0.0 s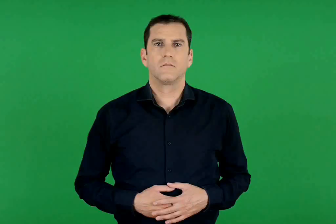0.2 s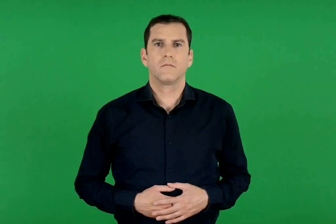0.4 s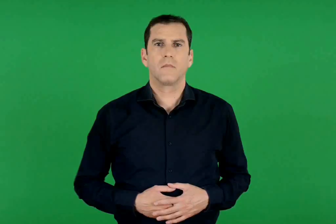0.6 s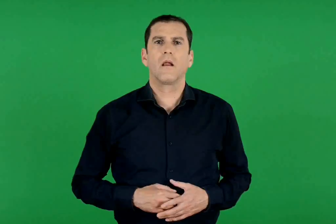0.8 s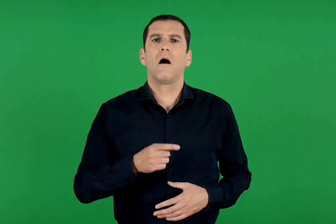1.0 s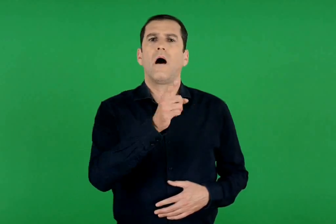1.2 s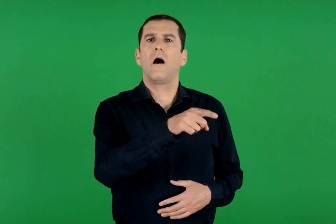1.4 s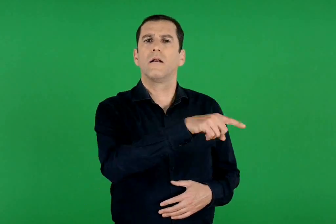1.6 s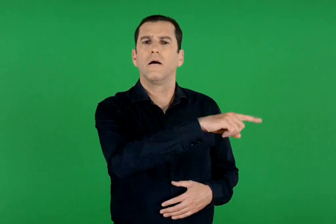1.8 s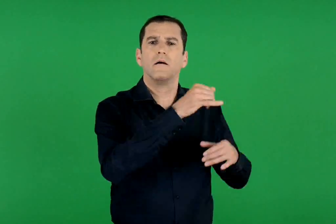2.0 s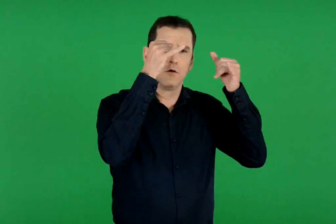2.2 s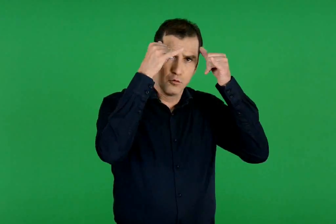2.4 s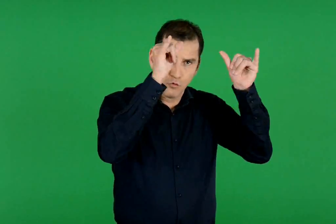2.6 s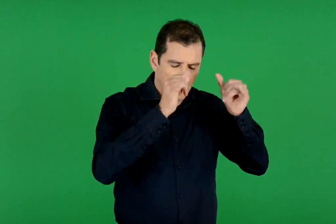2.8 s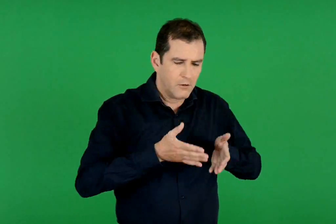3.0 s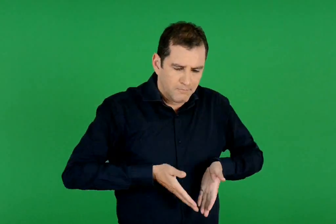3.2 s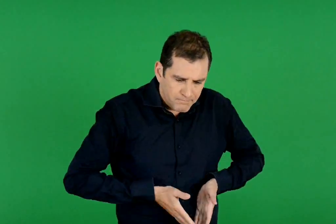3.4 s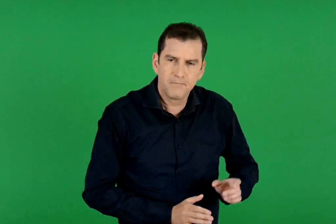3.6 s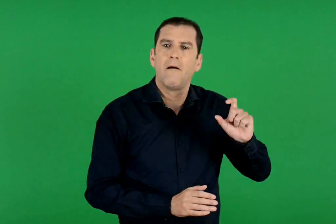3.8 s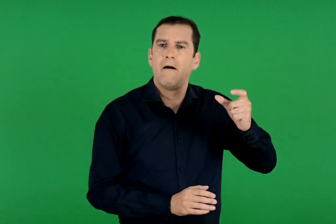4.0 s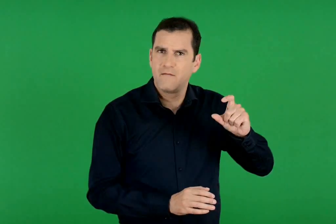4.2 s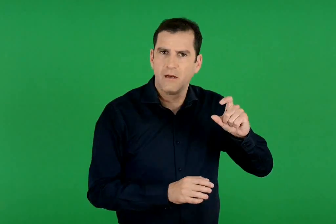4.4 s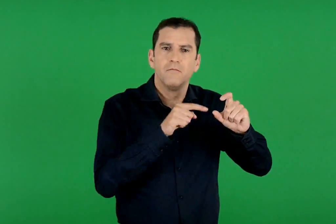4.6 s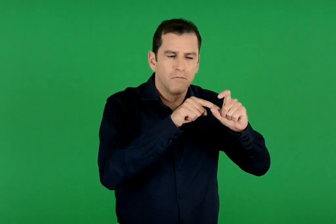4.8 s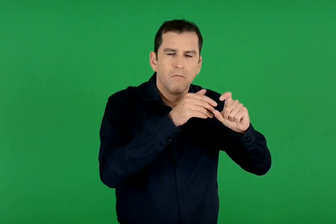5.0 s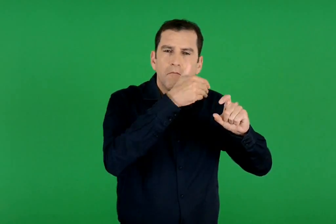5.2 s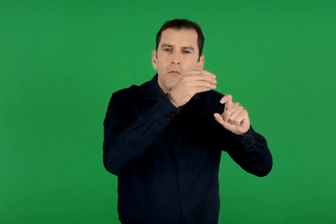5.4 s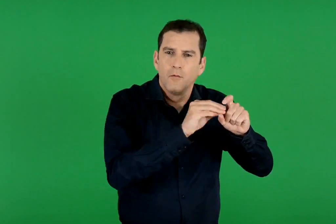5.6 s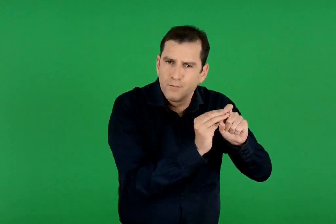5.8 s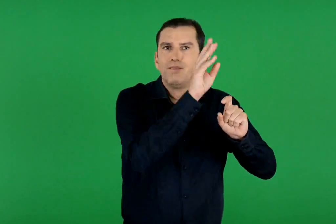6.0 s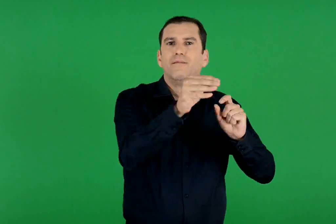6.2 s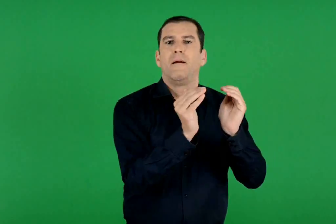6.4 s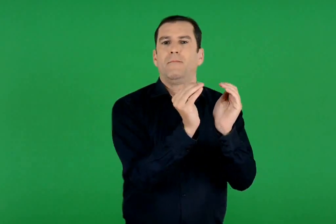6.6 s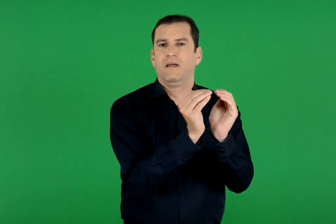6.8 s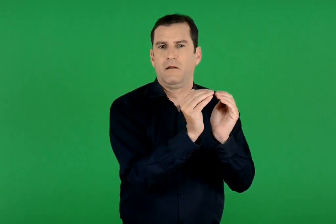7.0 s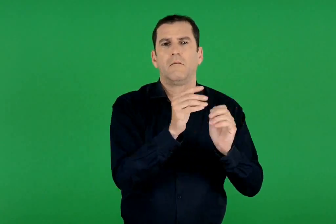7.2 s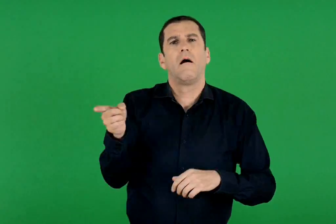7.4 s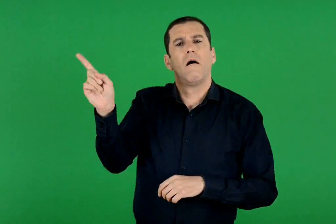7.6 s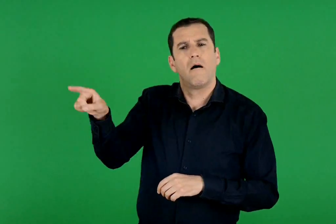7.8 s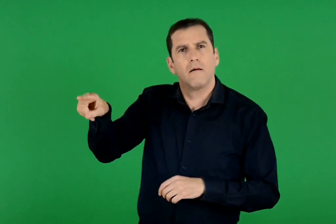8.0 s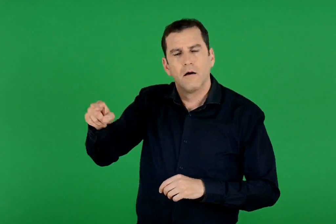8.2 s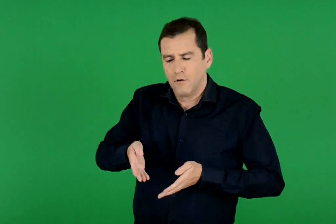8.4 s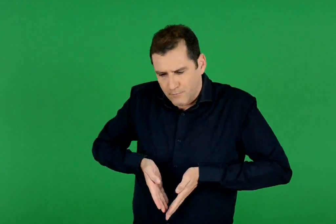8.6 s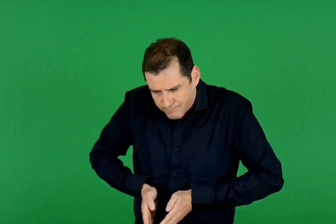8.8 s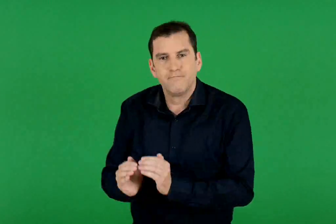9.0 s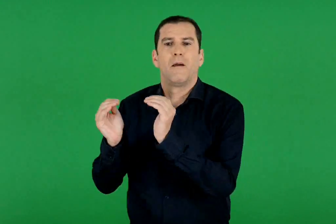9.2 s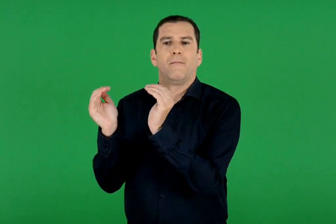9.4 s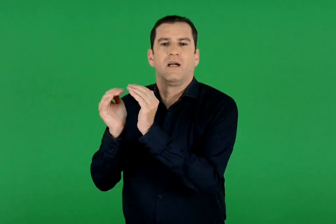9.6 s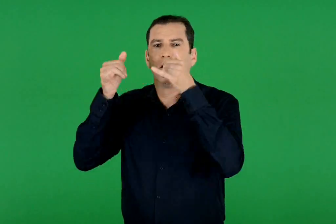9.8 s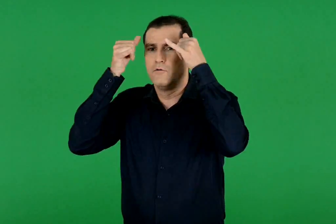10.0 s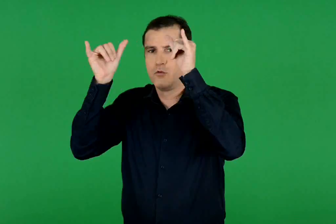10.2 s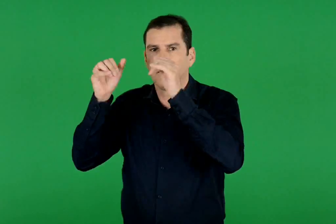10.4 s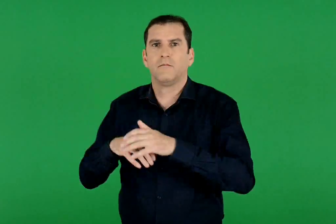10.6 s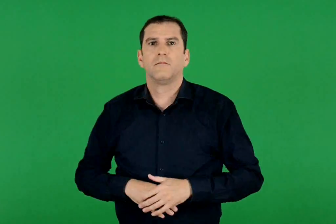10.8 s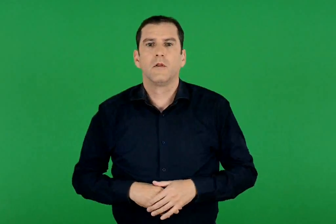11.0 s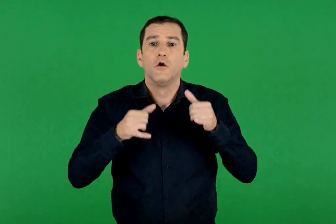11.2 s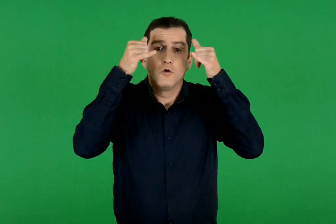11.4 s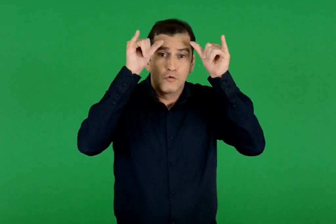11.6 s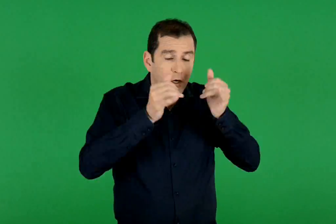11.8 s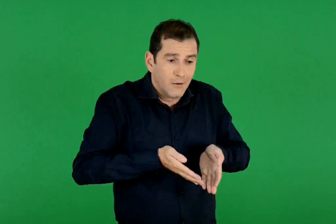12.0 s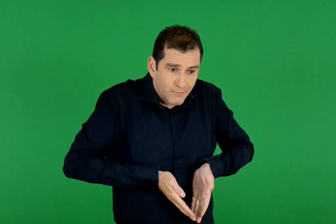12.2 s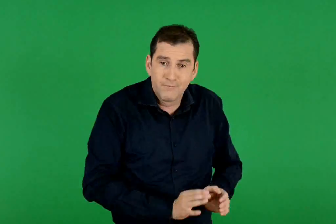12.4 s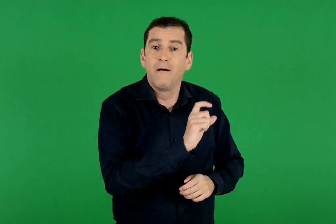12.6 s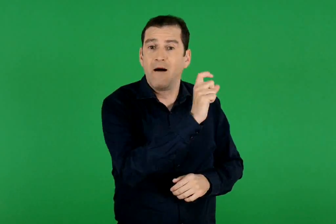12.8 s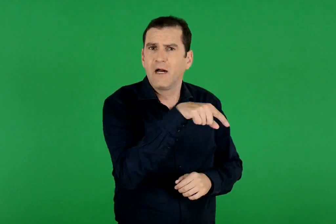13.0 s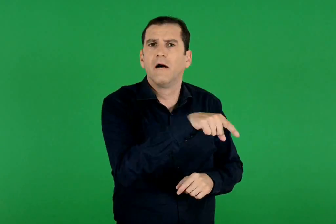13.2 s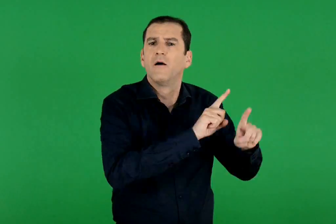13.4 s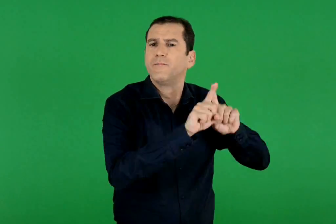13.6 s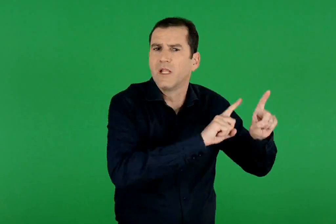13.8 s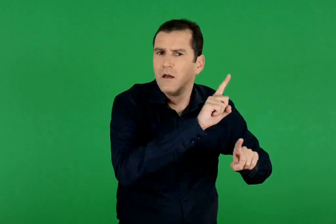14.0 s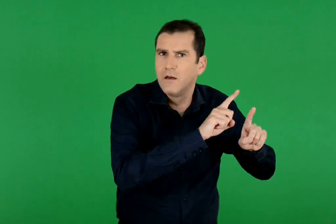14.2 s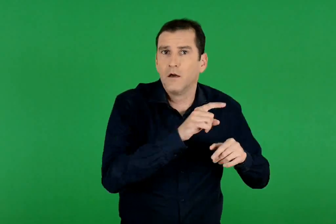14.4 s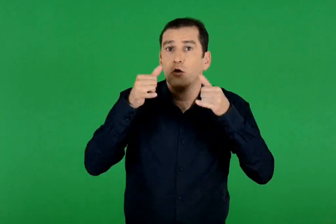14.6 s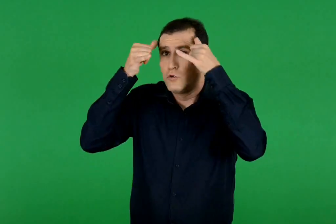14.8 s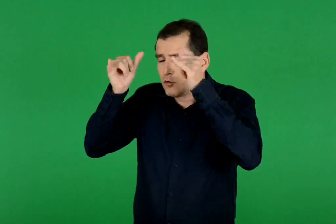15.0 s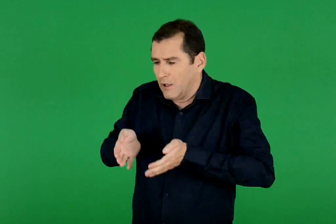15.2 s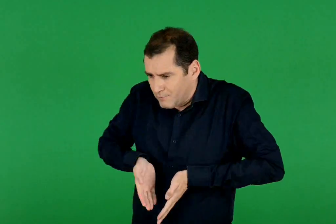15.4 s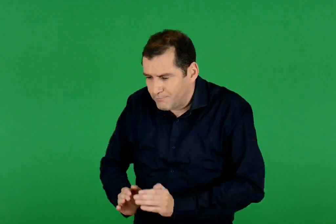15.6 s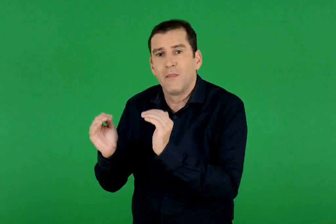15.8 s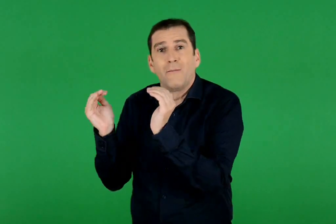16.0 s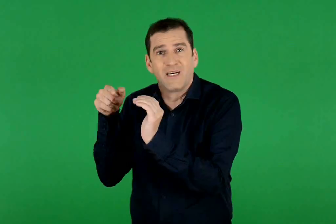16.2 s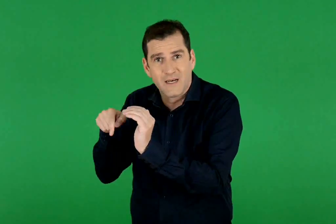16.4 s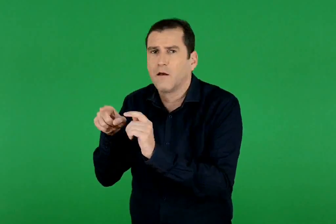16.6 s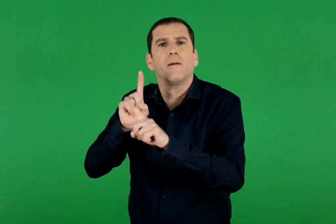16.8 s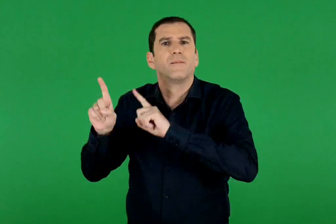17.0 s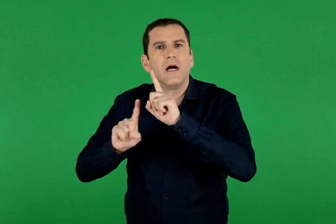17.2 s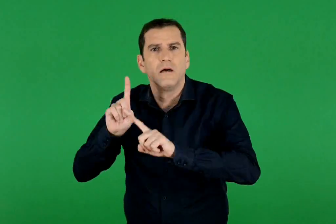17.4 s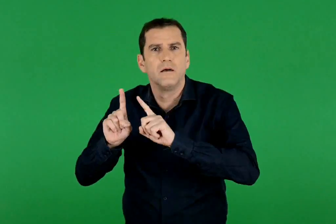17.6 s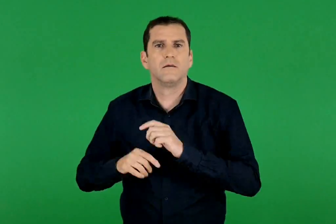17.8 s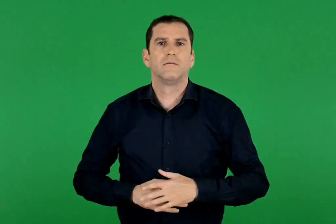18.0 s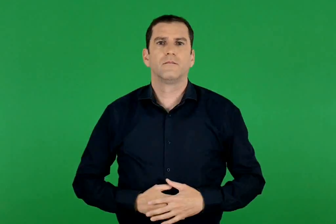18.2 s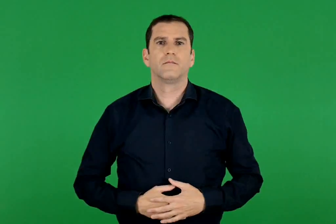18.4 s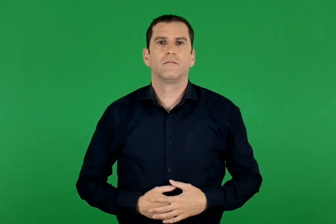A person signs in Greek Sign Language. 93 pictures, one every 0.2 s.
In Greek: άλλα ζώα γεννούν αυγά , από τα οποία αργότερα θα βγουν μικρά ζώα , ενώ άλλα γεννούν μικρά ζώα. ποια ζώα γεννούν αυγά και ποια γεννούν μικρά ζώα ;
